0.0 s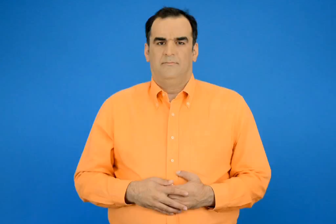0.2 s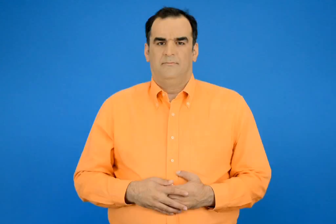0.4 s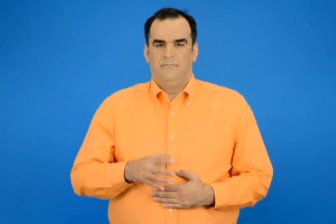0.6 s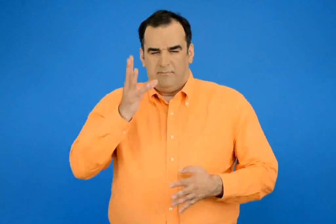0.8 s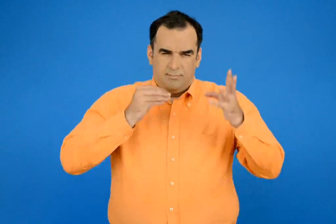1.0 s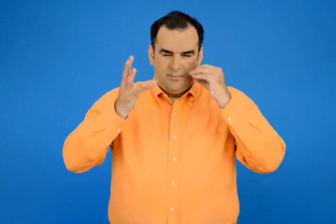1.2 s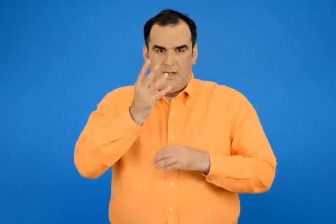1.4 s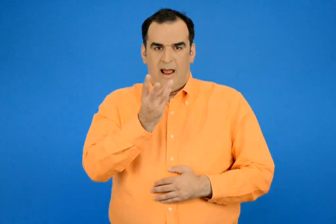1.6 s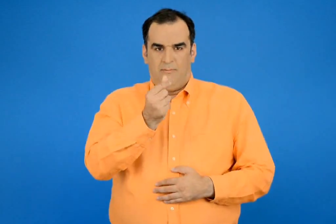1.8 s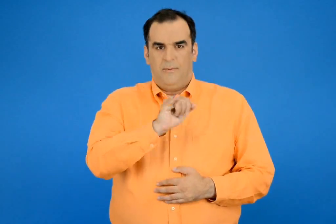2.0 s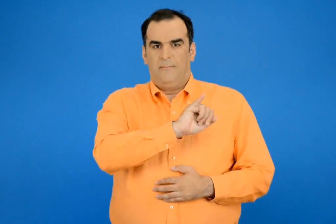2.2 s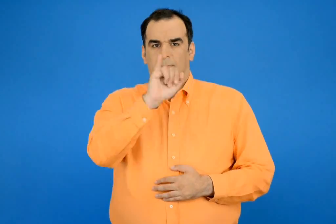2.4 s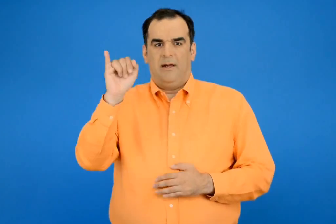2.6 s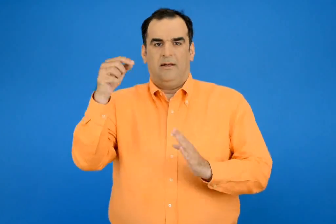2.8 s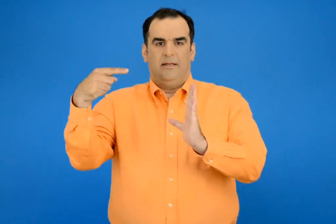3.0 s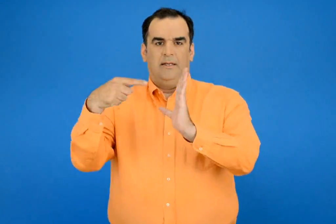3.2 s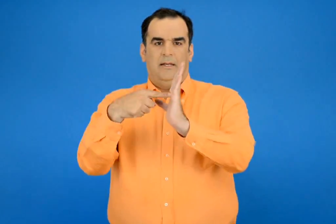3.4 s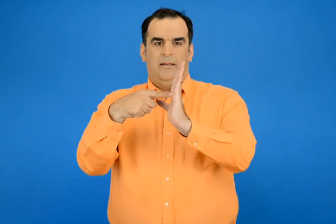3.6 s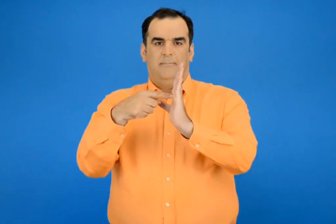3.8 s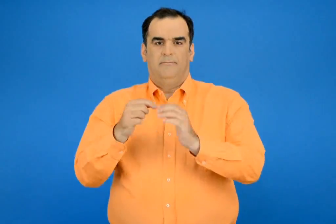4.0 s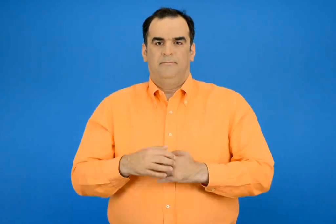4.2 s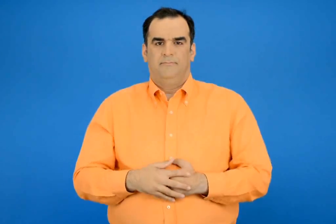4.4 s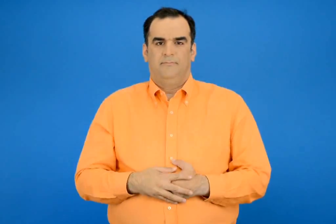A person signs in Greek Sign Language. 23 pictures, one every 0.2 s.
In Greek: γνωρίζω τους αριθμούς μέχρι το 1000
